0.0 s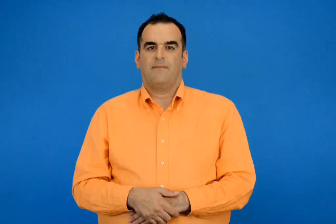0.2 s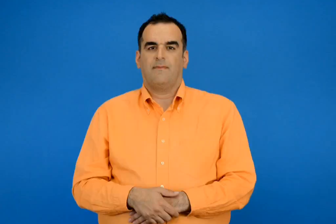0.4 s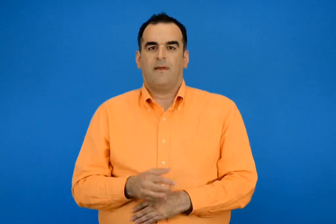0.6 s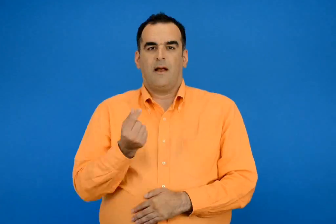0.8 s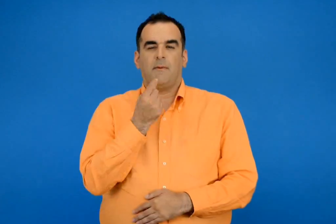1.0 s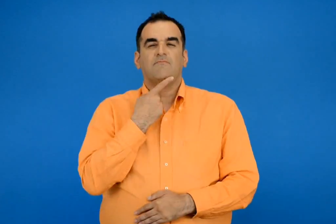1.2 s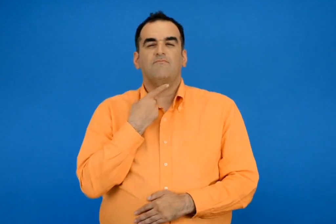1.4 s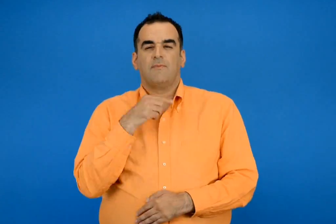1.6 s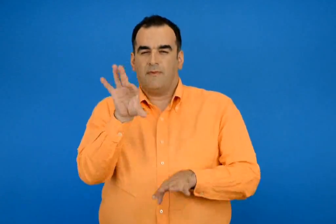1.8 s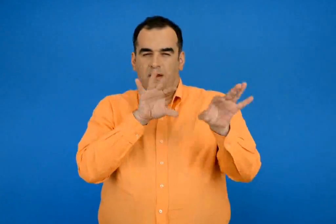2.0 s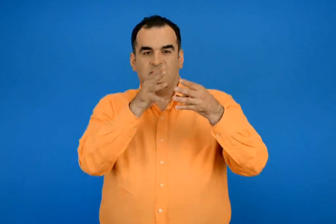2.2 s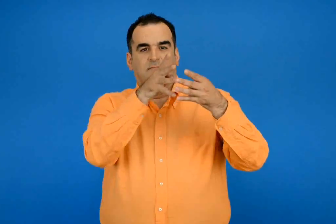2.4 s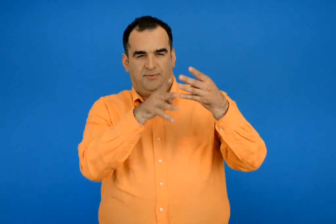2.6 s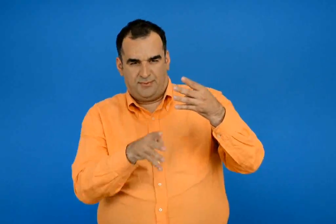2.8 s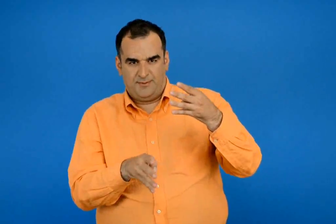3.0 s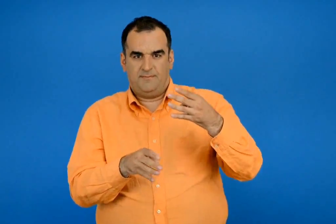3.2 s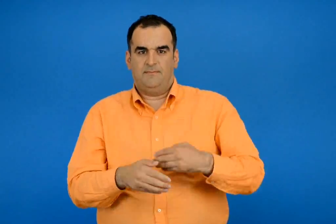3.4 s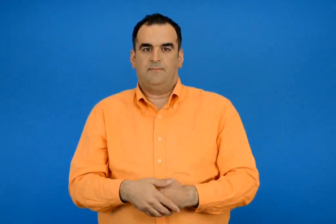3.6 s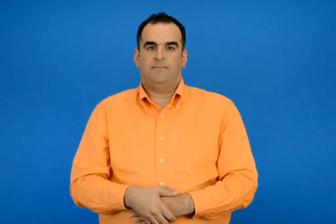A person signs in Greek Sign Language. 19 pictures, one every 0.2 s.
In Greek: διαλέγω να δω εκπομπές που
